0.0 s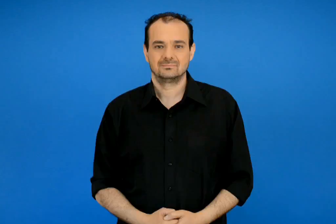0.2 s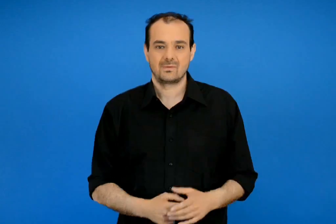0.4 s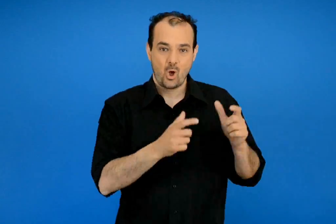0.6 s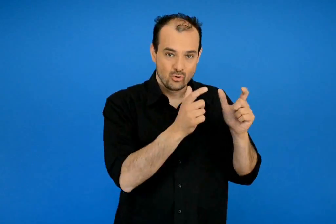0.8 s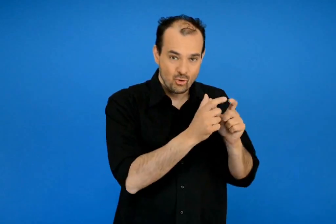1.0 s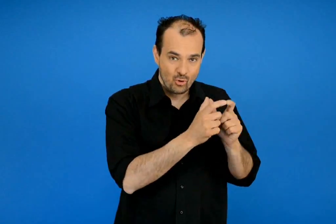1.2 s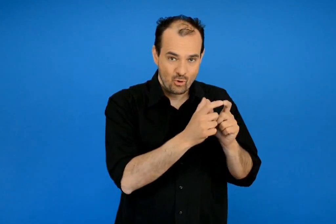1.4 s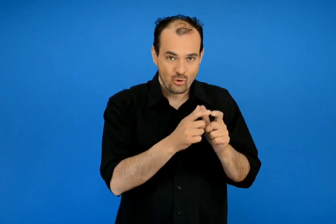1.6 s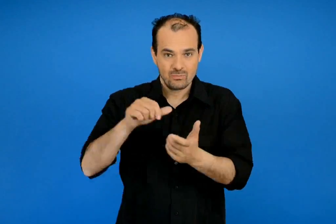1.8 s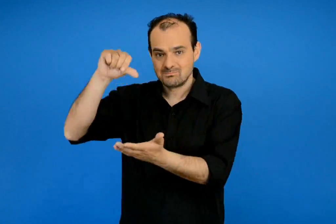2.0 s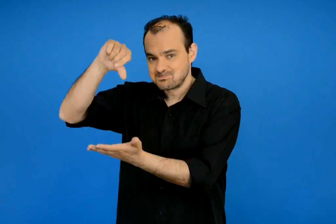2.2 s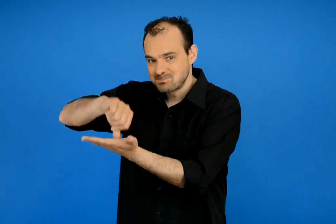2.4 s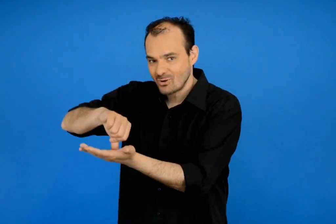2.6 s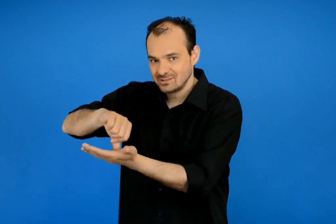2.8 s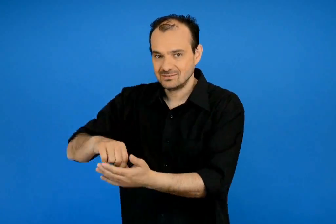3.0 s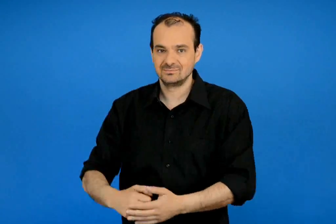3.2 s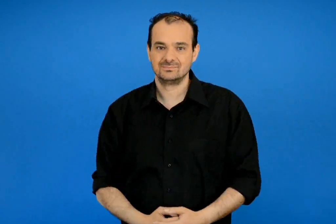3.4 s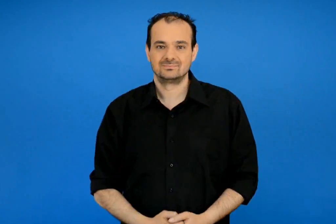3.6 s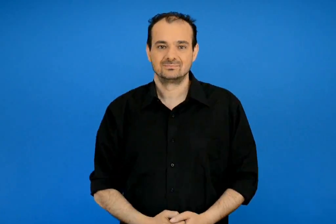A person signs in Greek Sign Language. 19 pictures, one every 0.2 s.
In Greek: στο χωριό και στην πόλη
